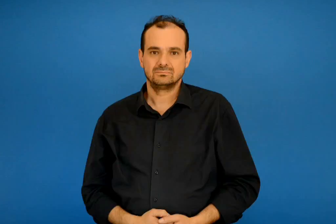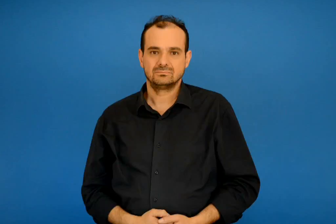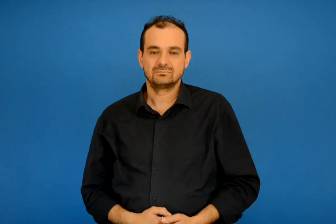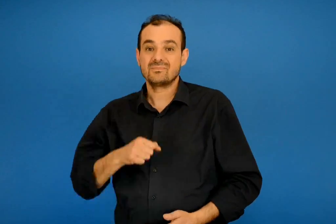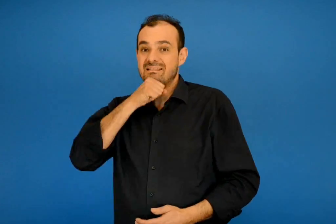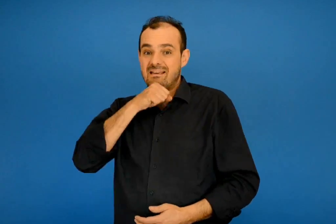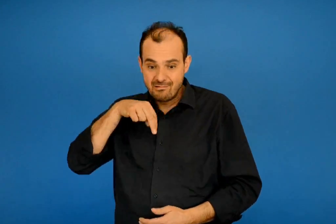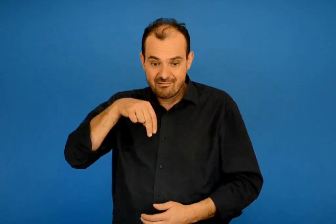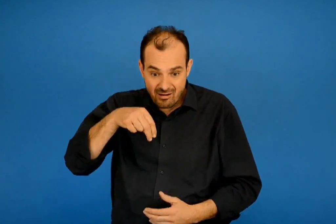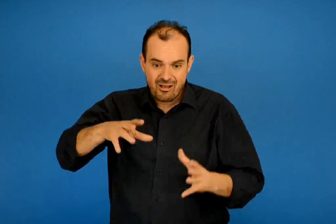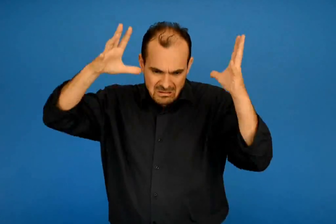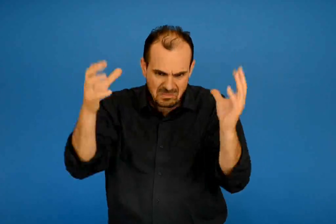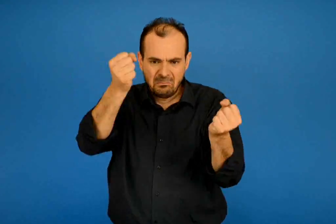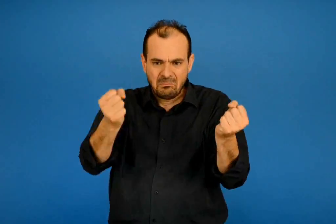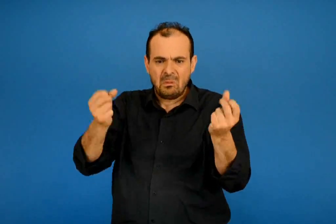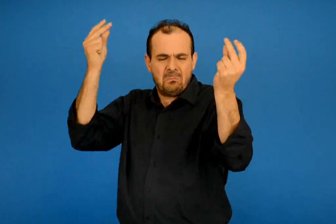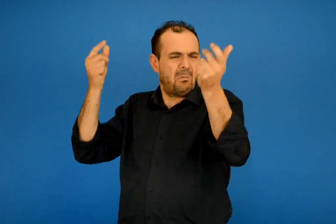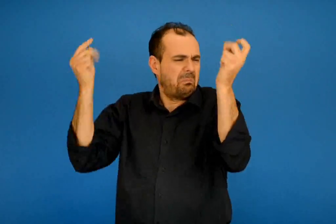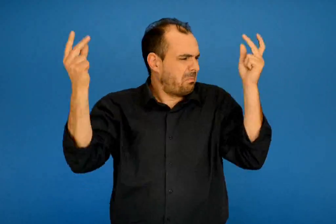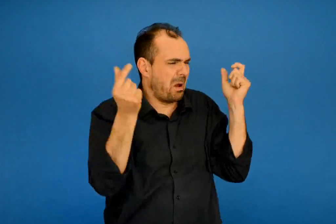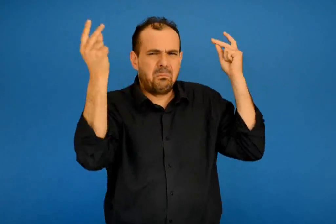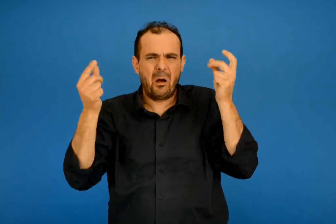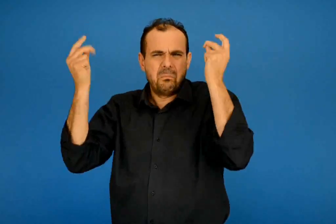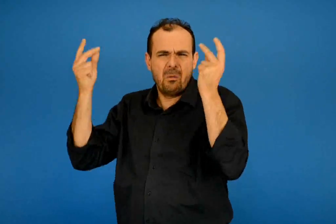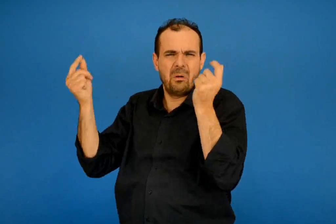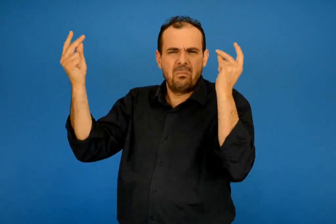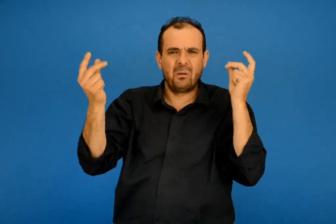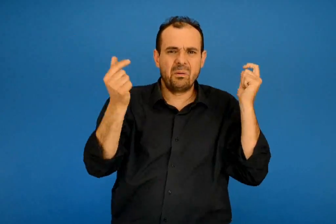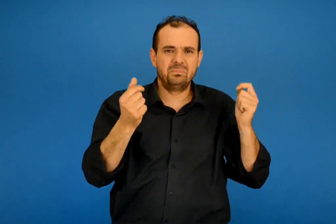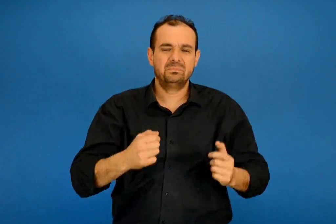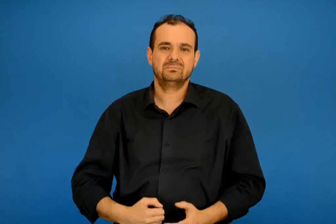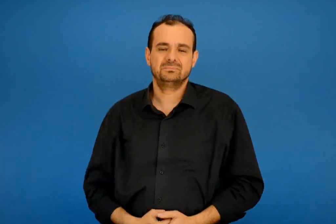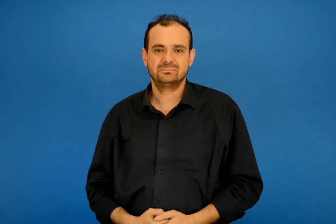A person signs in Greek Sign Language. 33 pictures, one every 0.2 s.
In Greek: το άρπαξε και χόρεψε μαζί του έναν ξέφρενο χορό
